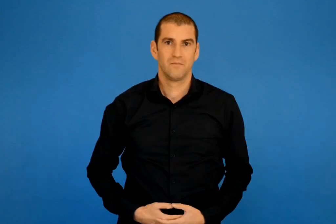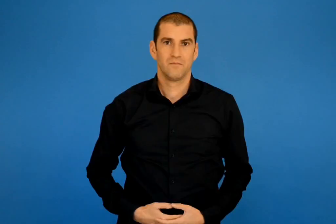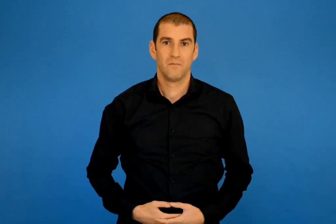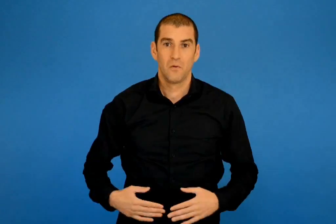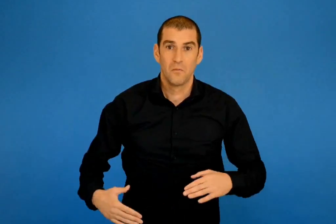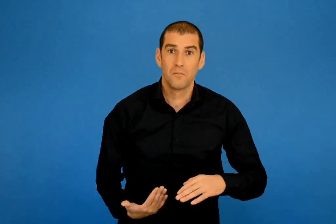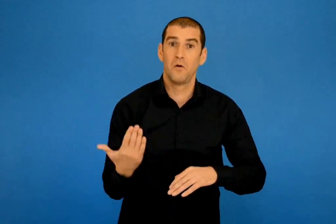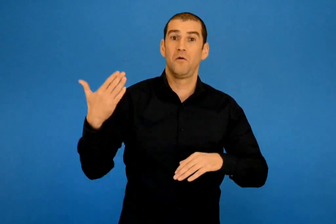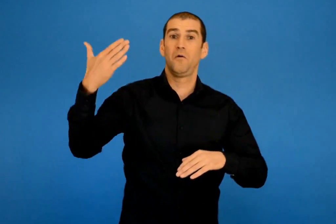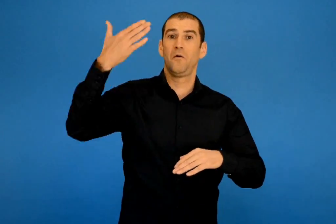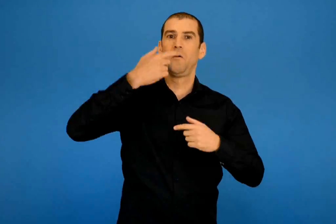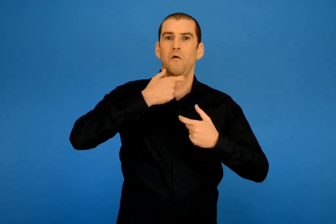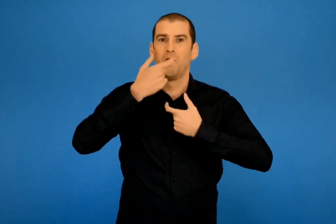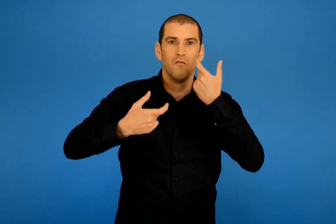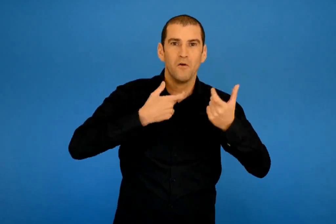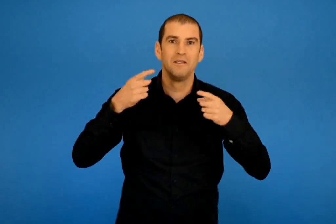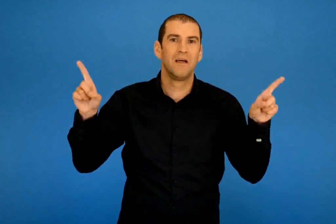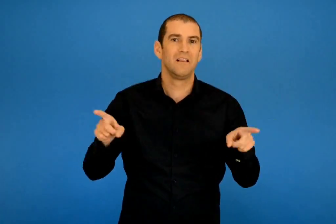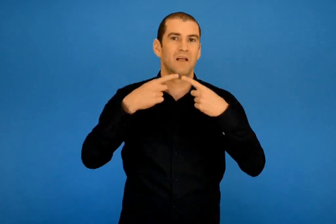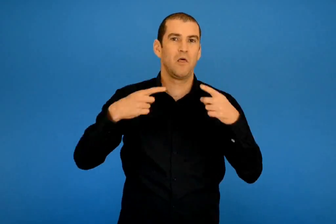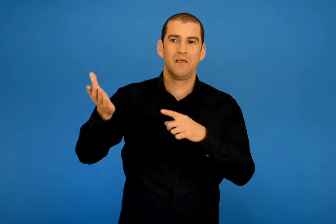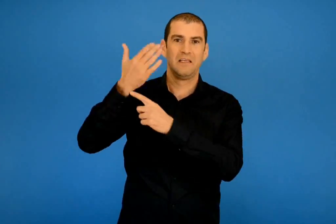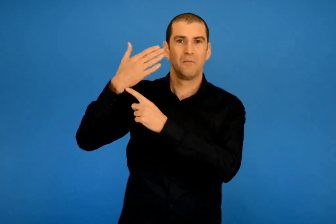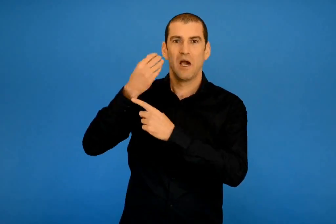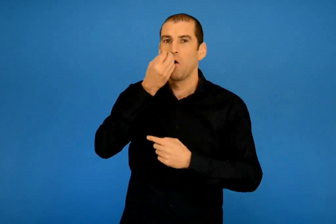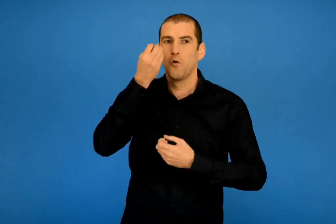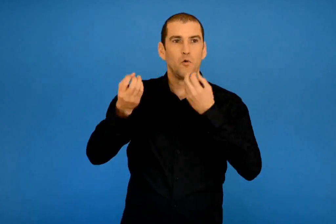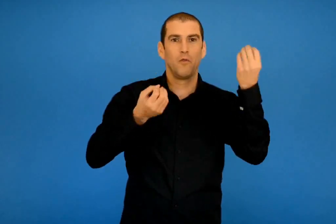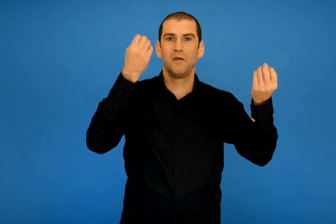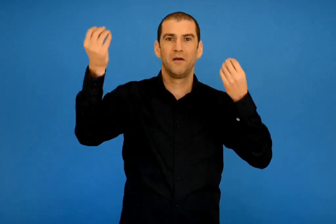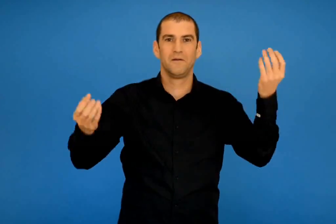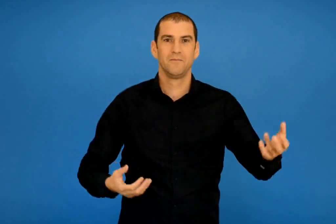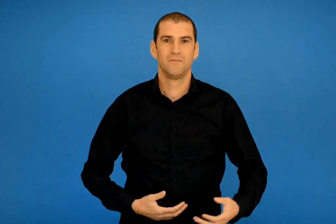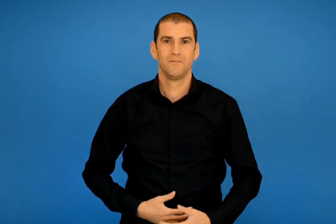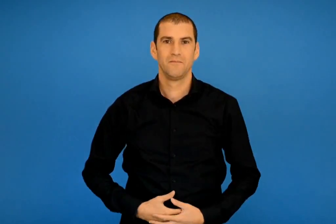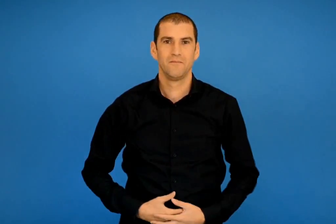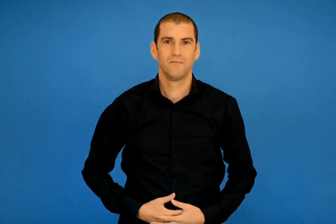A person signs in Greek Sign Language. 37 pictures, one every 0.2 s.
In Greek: με φωνές και με τραγούδια με σημαίες και λουλούδια
